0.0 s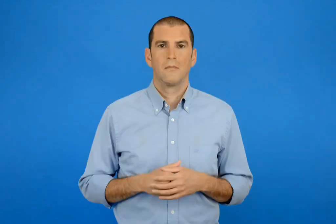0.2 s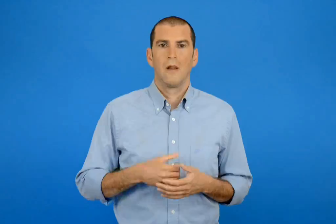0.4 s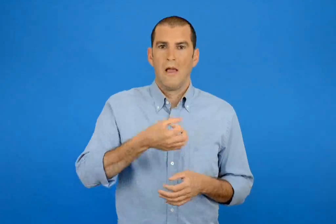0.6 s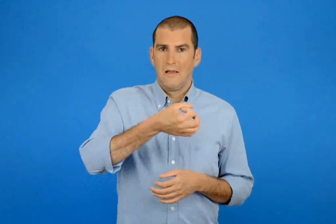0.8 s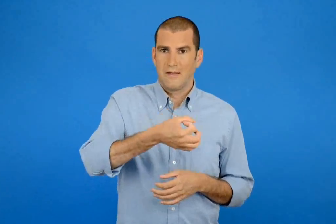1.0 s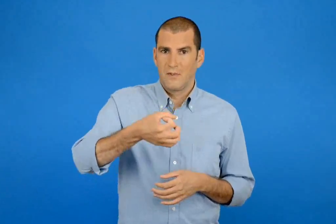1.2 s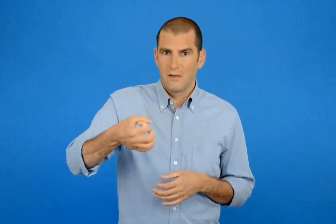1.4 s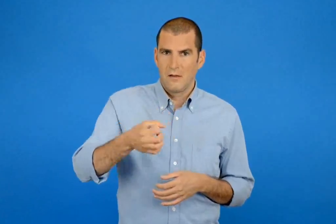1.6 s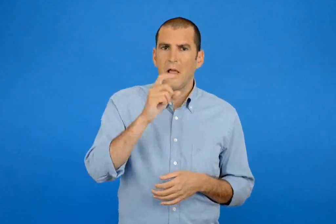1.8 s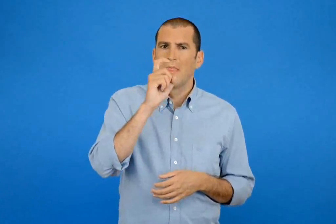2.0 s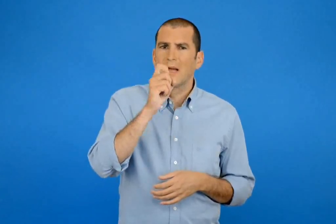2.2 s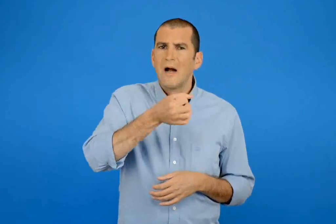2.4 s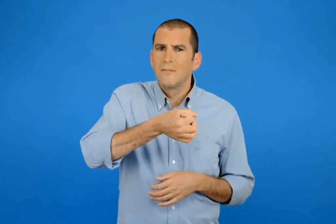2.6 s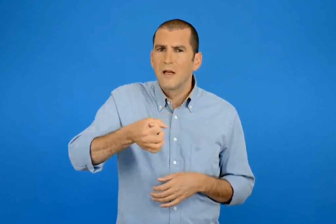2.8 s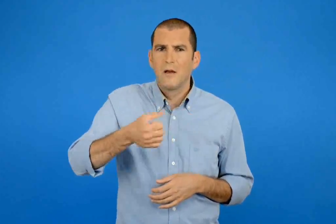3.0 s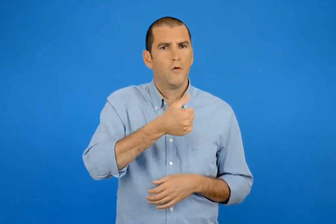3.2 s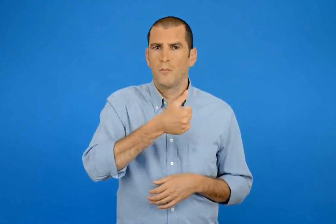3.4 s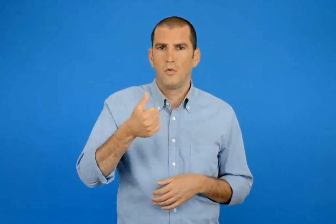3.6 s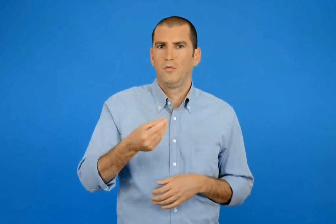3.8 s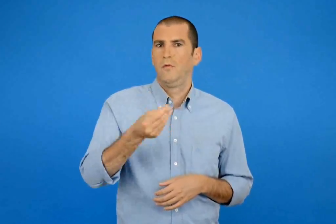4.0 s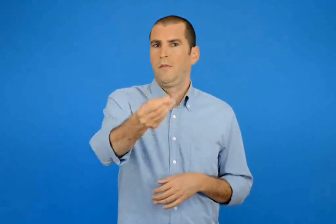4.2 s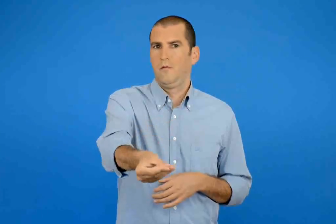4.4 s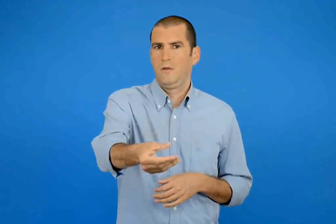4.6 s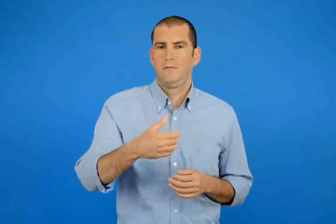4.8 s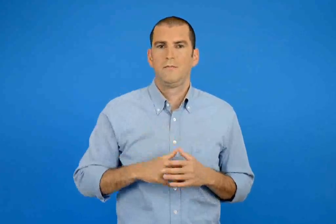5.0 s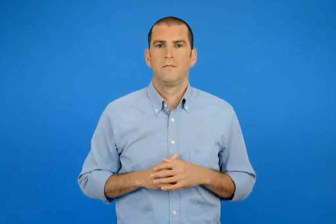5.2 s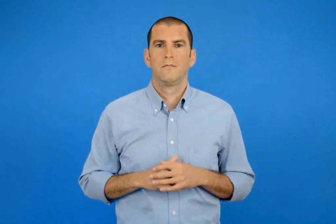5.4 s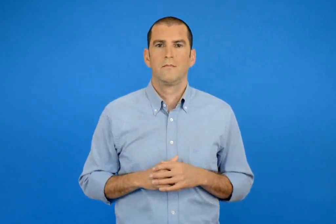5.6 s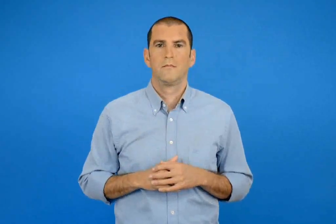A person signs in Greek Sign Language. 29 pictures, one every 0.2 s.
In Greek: δίνουμε μόνο κέρματα των 10 λεπτό
